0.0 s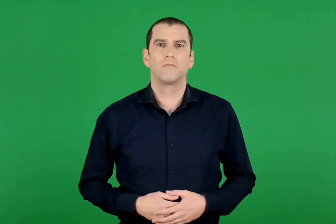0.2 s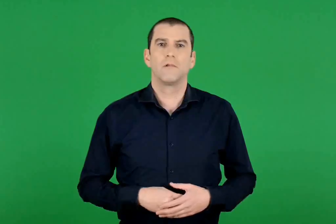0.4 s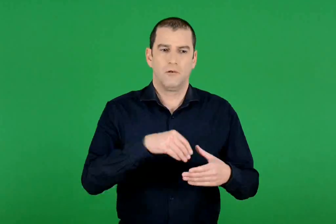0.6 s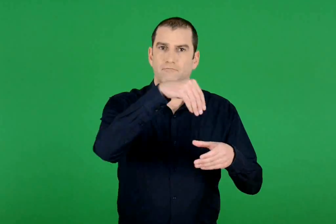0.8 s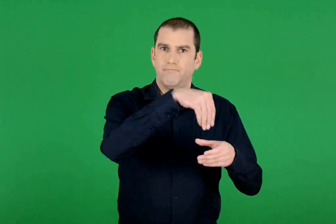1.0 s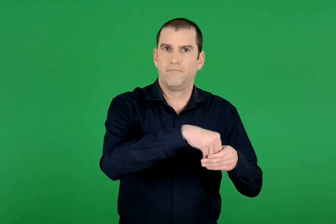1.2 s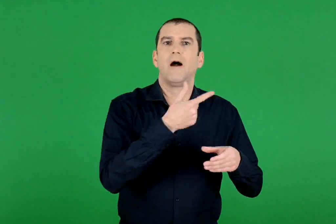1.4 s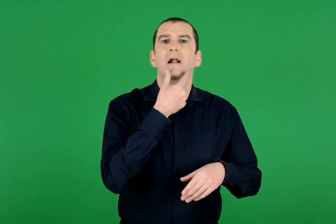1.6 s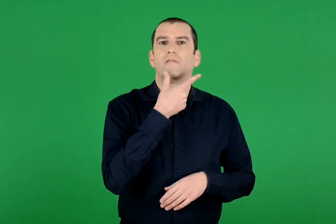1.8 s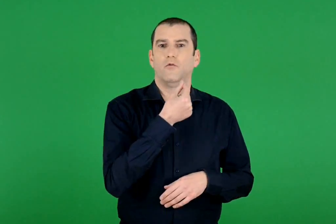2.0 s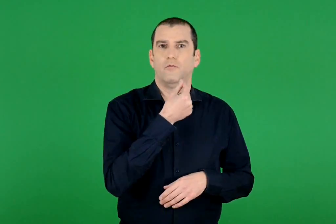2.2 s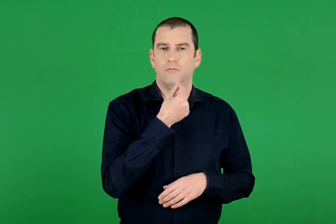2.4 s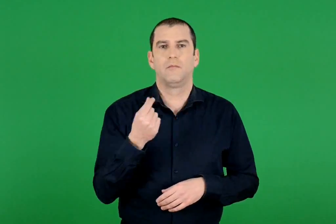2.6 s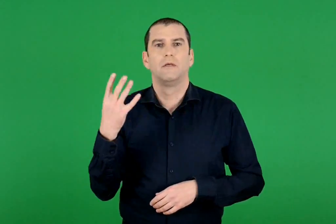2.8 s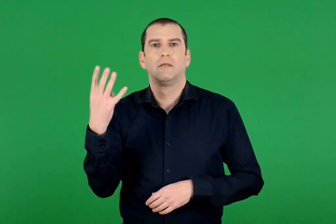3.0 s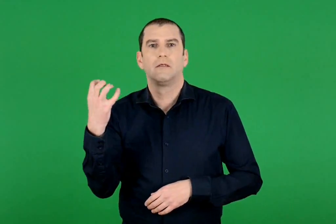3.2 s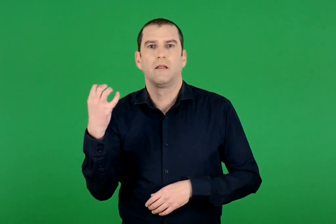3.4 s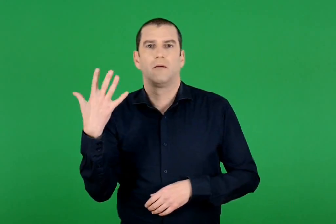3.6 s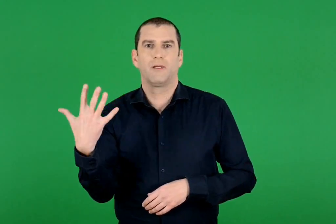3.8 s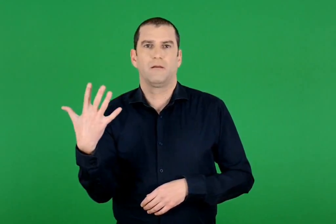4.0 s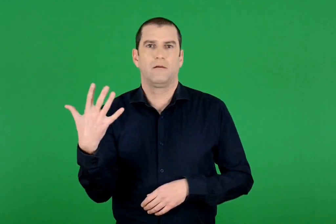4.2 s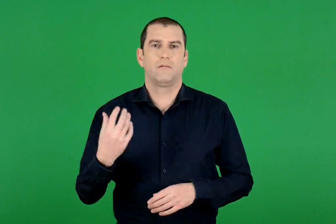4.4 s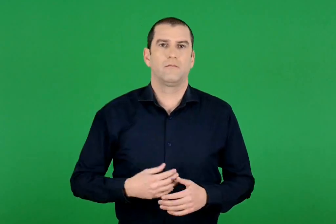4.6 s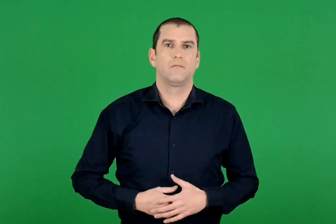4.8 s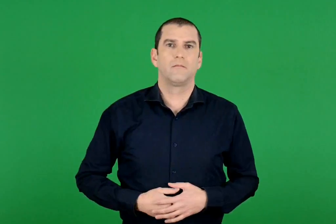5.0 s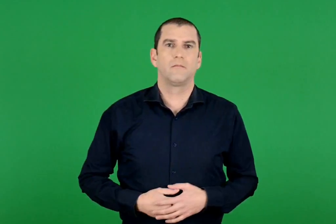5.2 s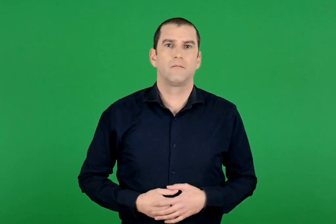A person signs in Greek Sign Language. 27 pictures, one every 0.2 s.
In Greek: λευκά 45
